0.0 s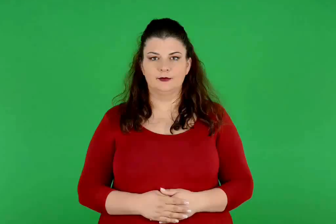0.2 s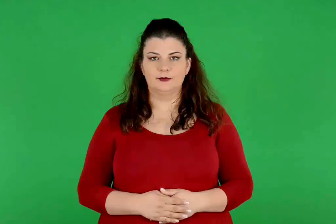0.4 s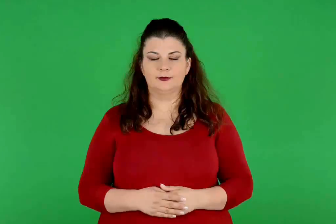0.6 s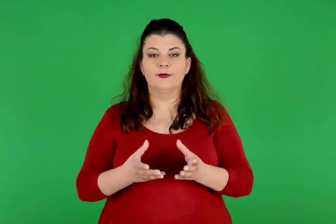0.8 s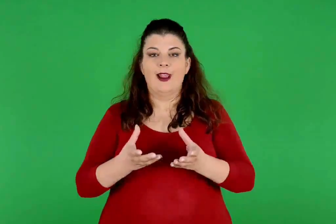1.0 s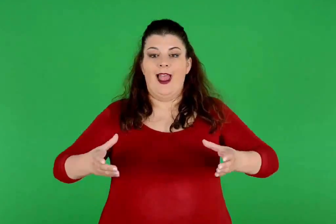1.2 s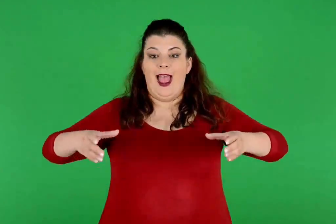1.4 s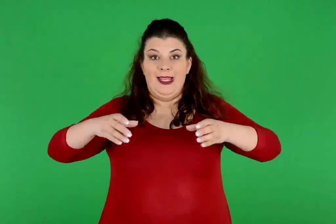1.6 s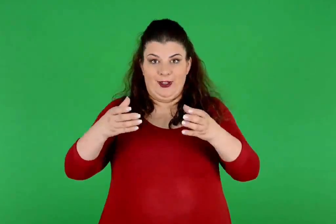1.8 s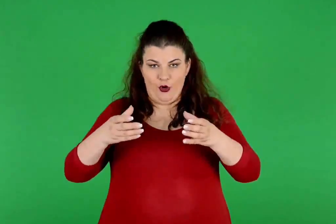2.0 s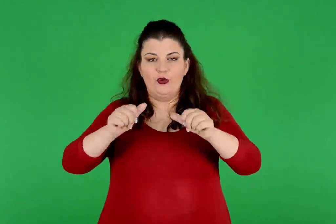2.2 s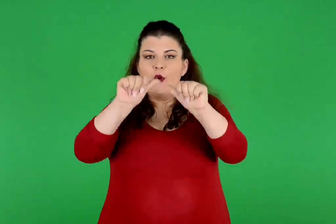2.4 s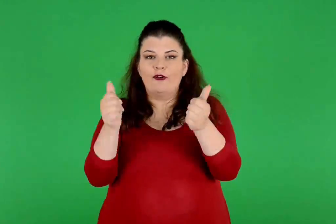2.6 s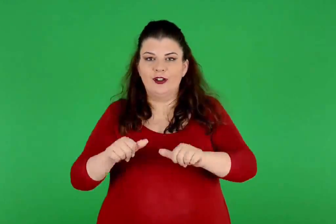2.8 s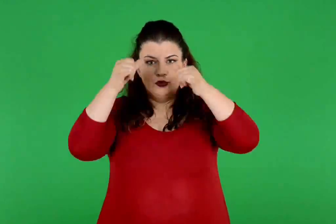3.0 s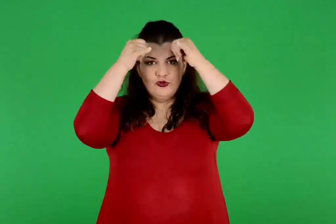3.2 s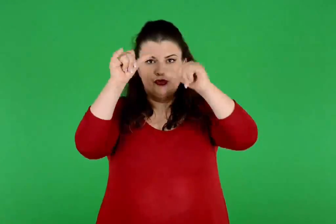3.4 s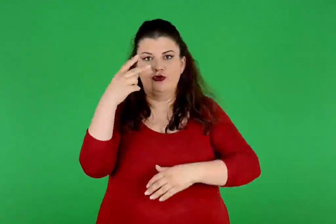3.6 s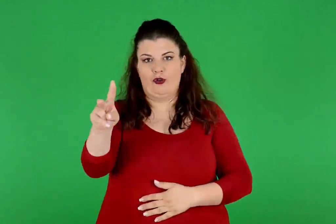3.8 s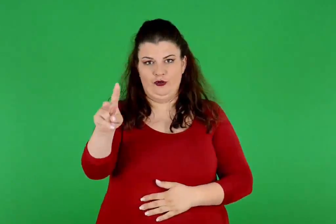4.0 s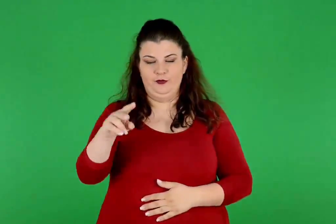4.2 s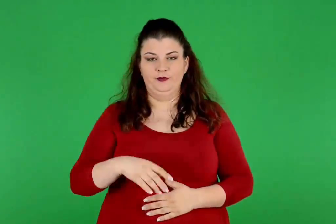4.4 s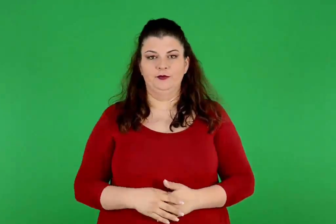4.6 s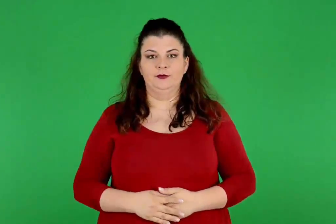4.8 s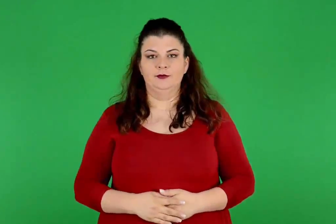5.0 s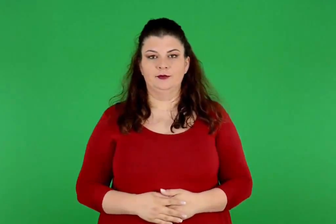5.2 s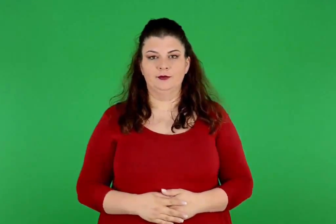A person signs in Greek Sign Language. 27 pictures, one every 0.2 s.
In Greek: αγγείο με μορφή ζώου
